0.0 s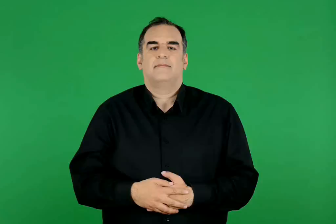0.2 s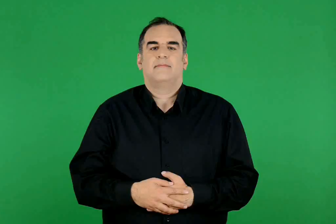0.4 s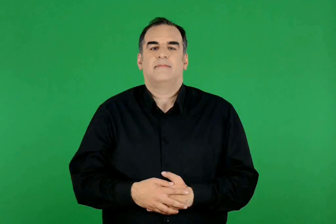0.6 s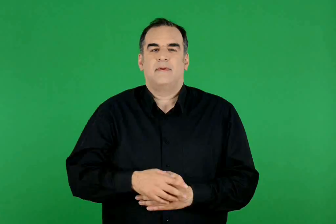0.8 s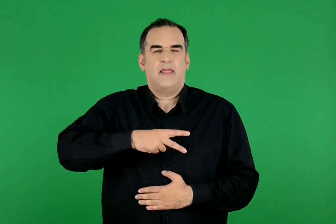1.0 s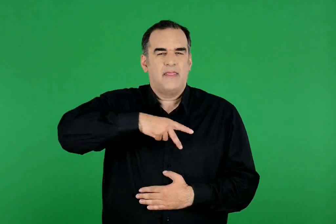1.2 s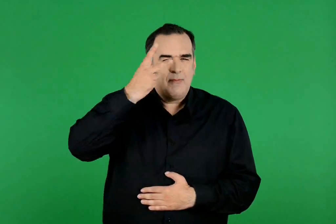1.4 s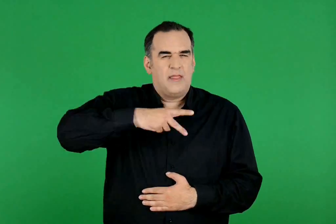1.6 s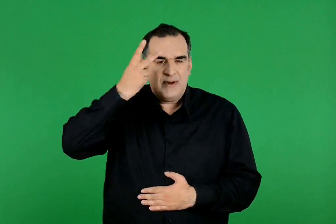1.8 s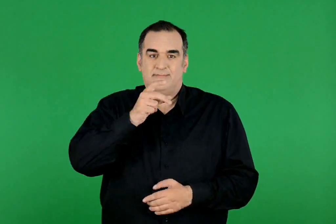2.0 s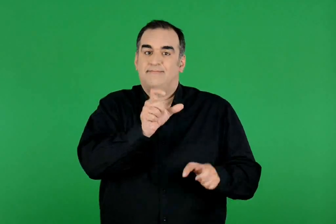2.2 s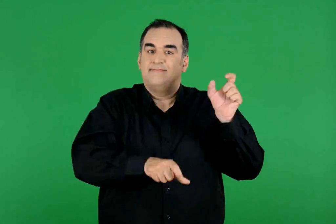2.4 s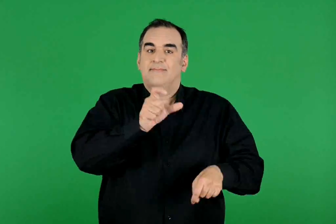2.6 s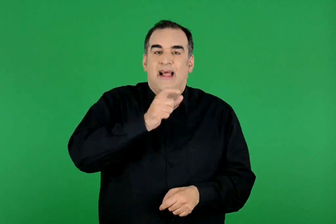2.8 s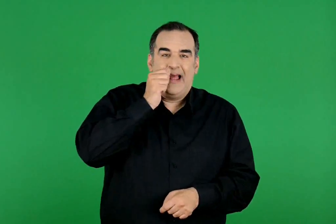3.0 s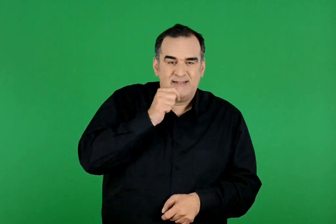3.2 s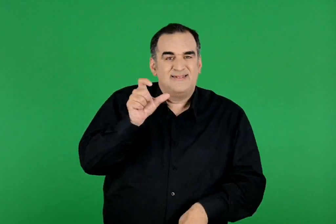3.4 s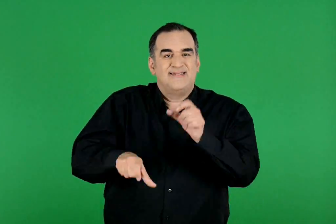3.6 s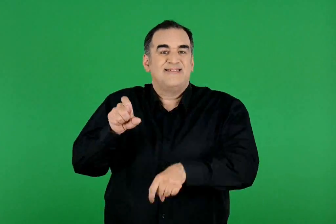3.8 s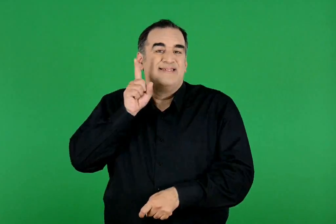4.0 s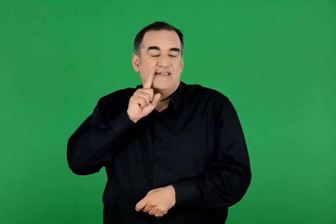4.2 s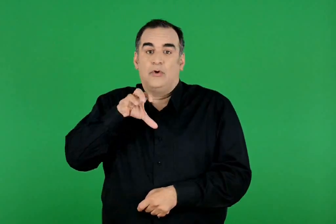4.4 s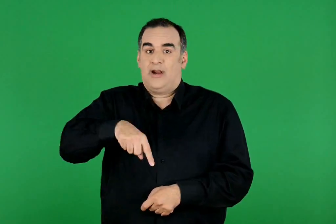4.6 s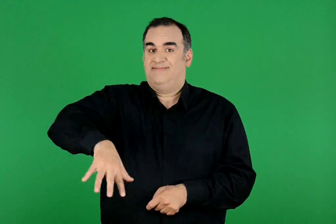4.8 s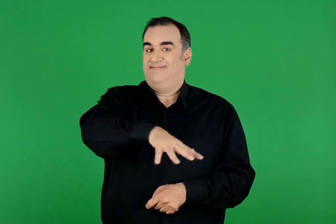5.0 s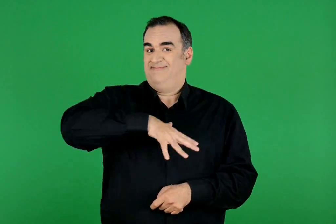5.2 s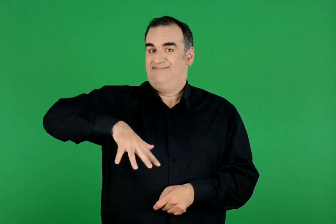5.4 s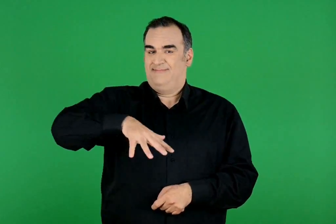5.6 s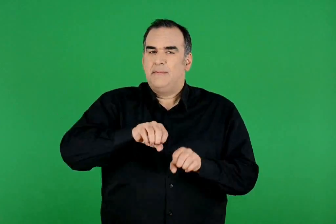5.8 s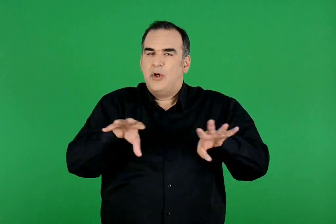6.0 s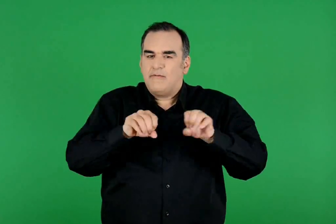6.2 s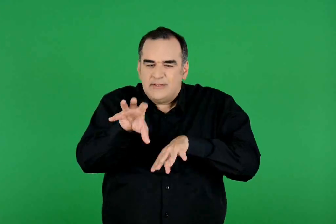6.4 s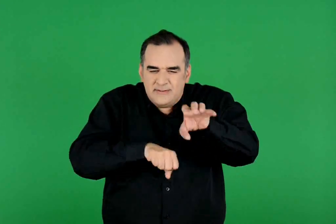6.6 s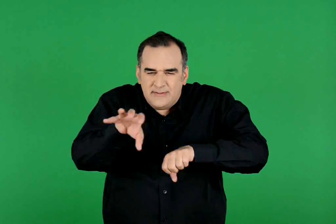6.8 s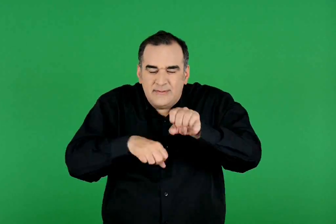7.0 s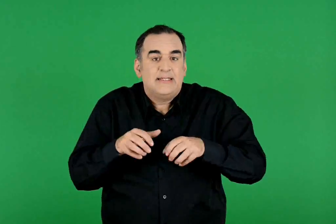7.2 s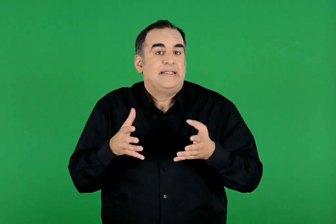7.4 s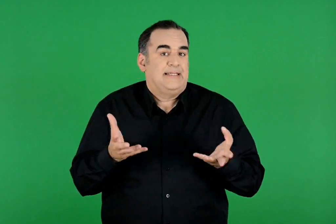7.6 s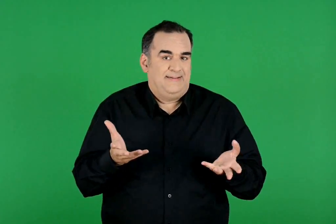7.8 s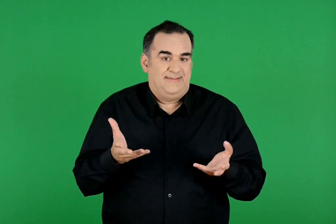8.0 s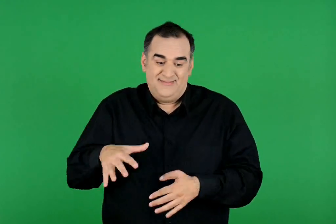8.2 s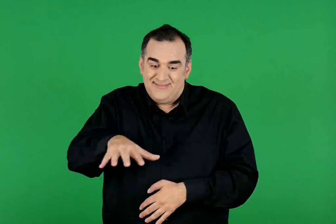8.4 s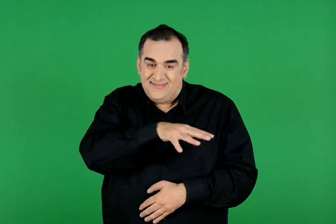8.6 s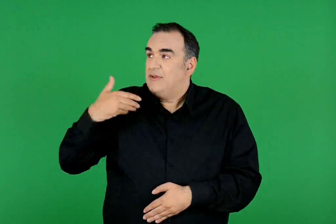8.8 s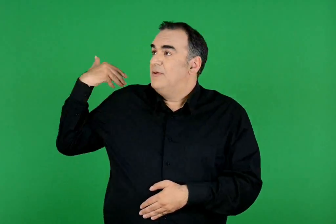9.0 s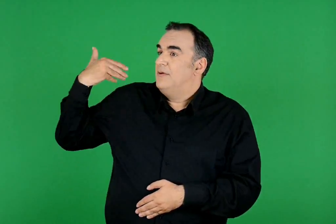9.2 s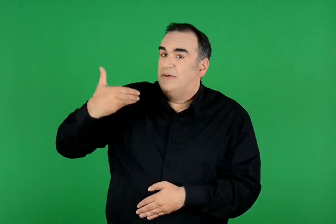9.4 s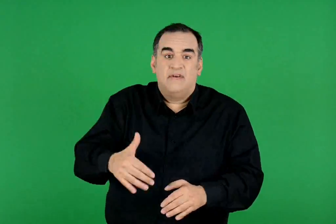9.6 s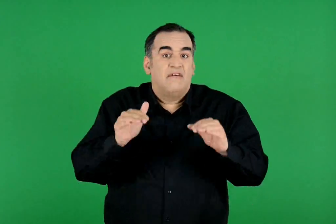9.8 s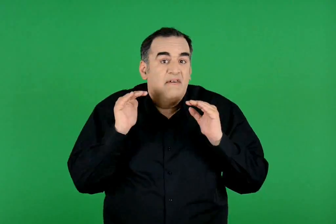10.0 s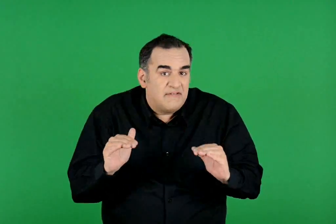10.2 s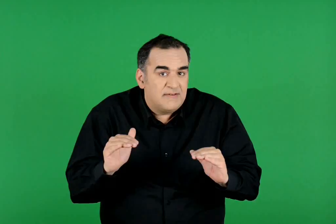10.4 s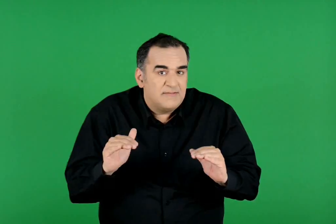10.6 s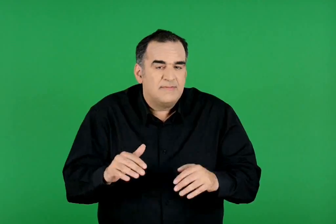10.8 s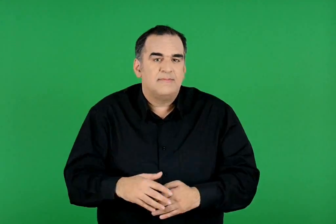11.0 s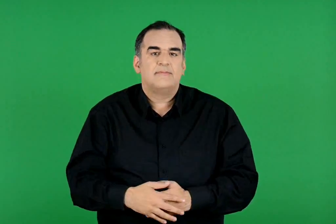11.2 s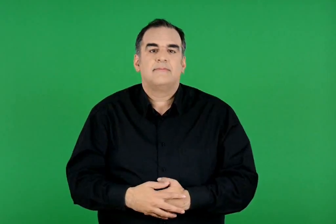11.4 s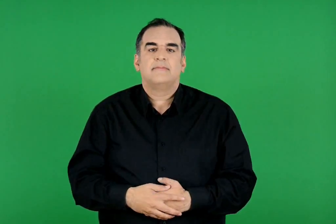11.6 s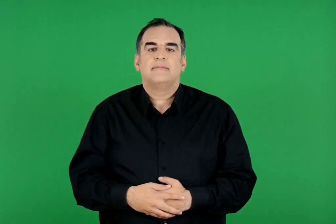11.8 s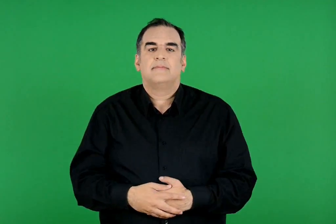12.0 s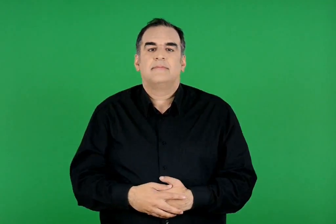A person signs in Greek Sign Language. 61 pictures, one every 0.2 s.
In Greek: τι πληροφορίες μπορούμε να πάρουμε για τα δικαιώματα των ανδρών και των γυναικών στη χώρα μας ; ήταν πάντοτε τα ίδια ;
